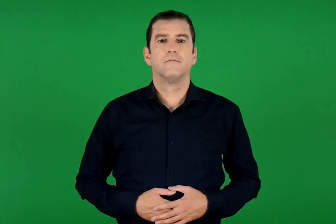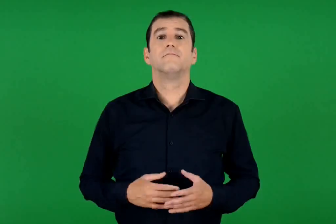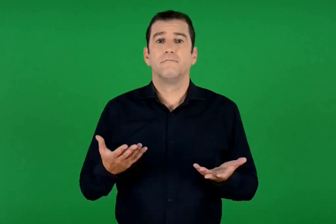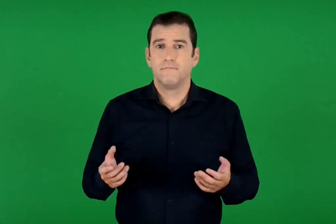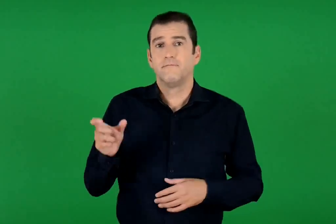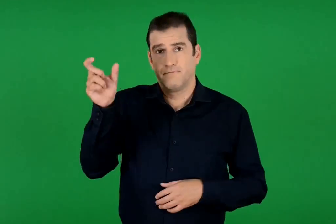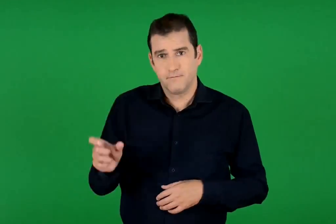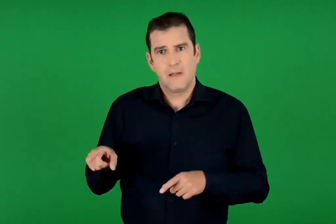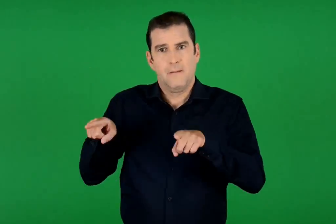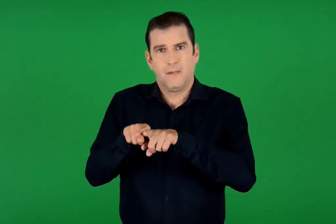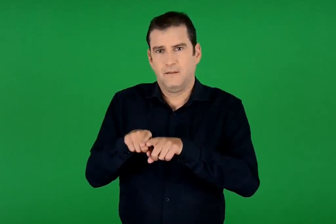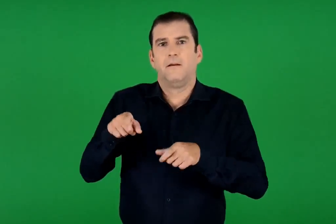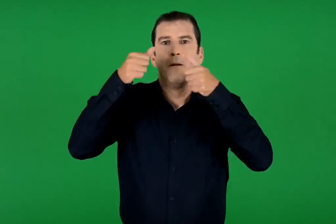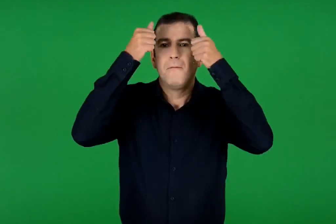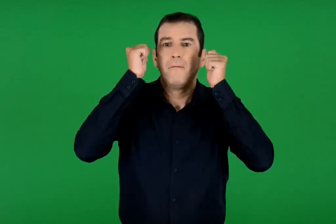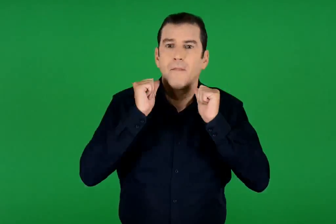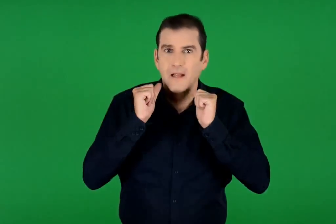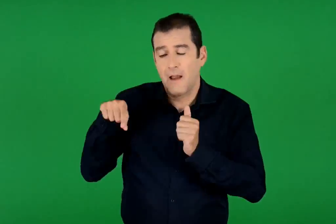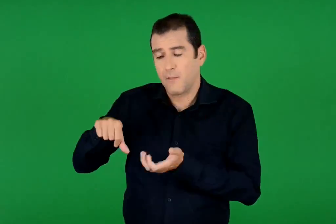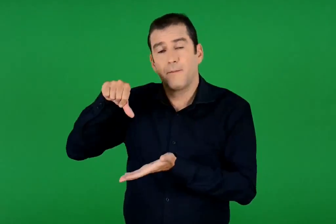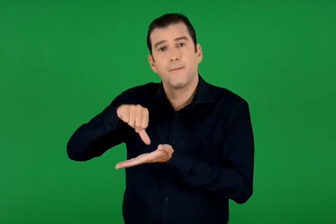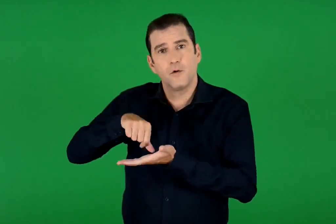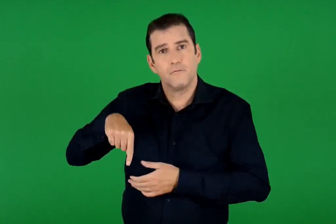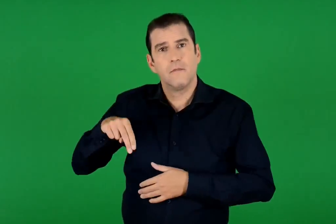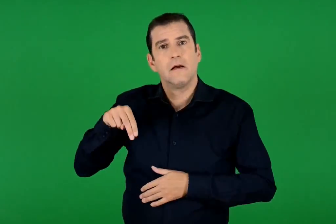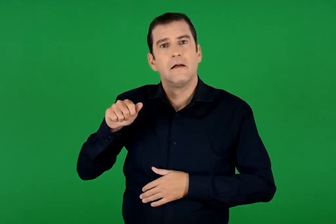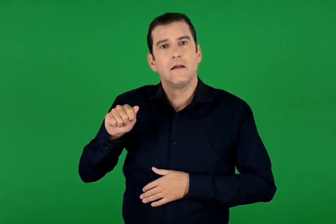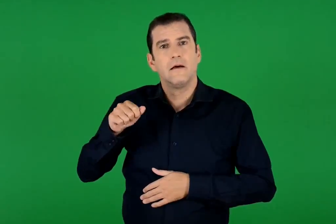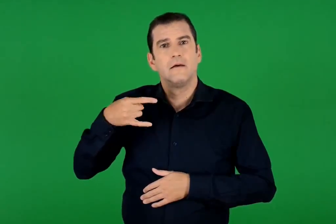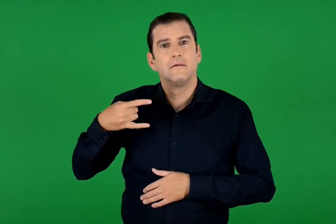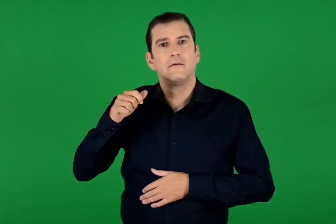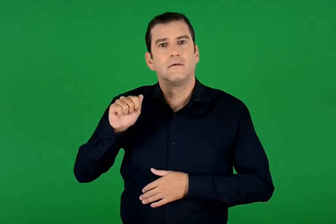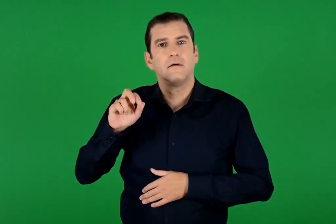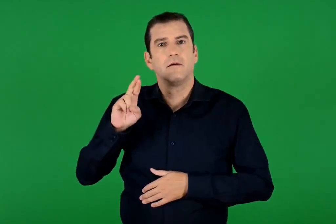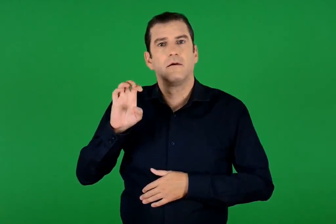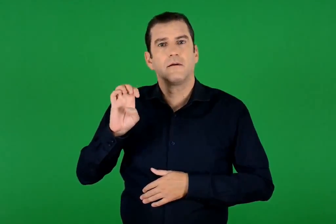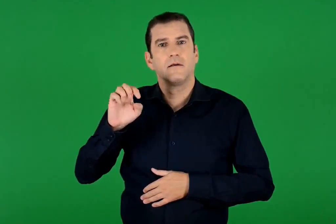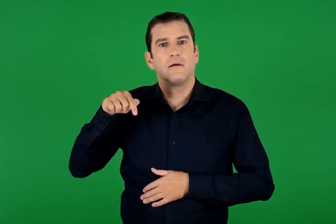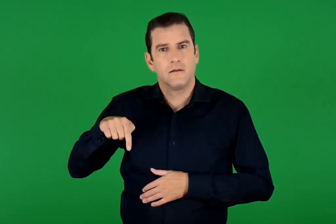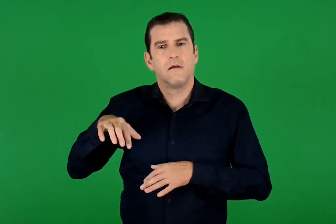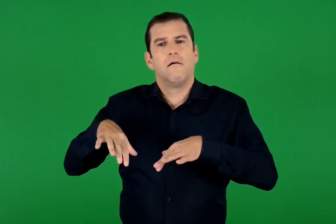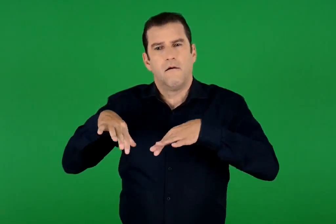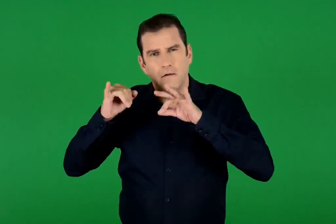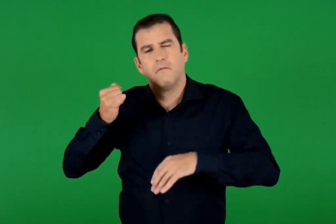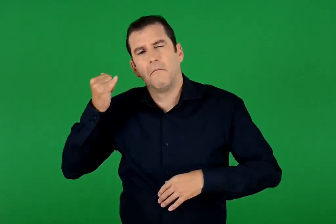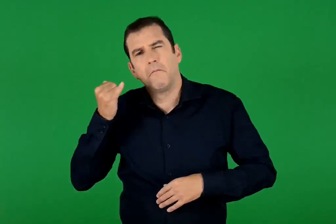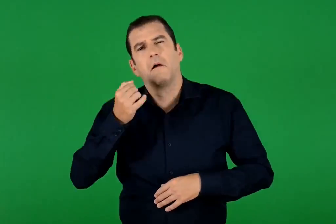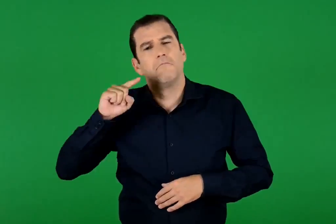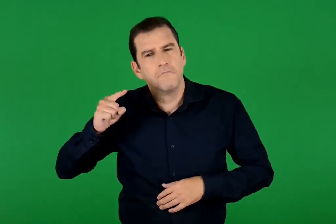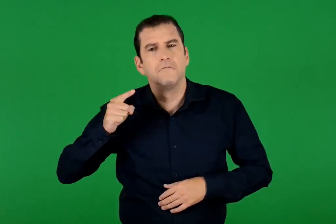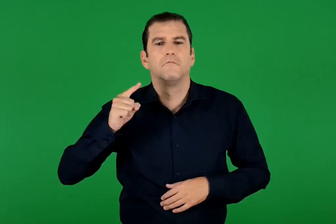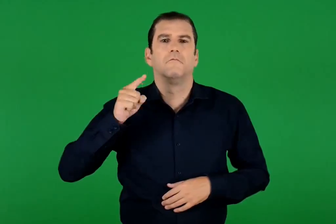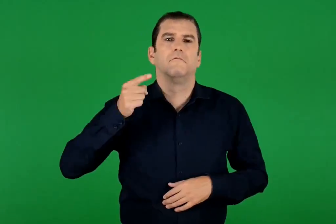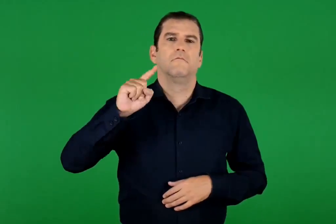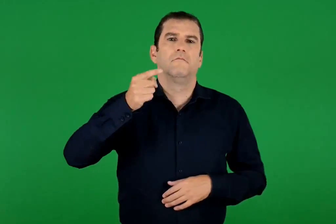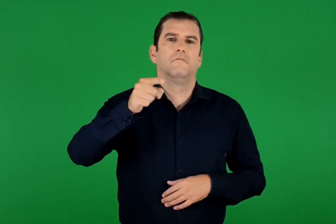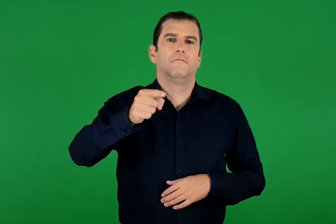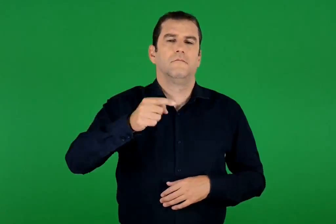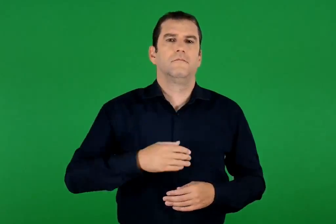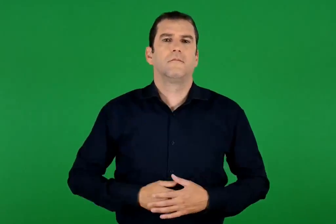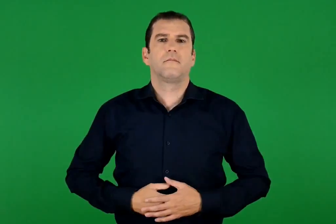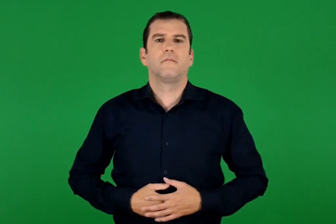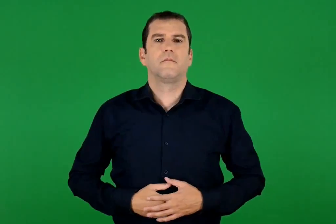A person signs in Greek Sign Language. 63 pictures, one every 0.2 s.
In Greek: ξεκίνησε , λοιπόν , από τη ναζαρέτ μαζί με τη μαρία , για το μακρύ ταξίδι τους
